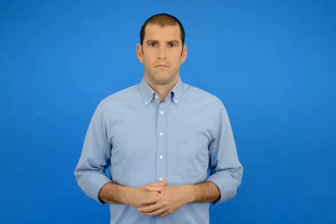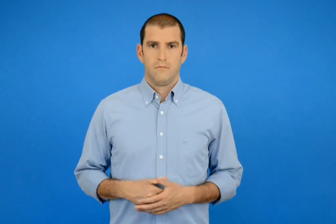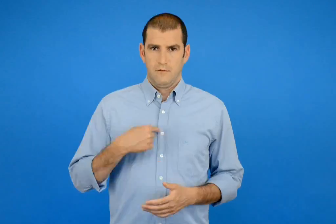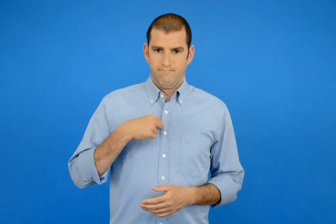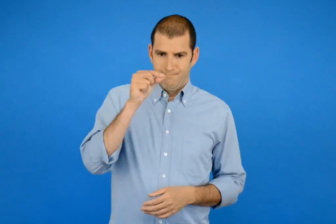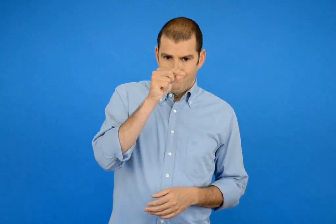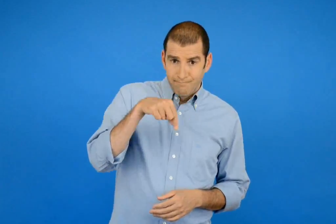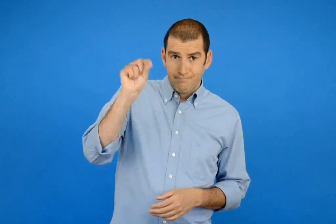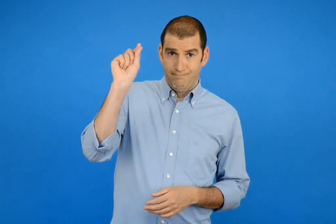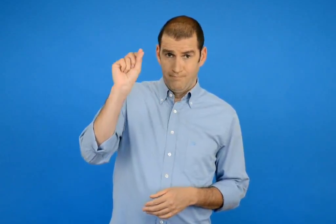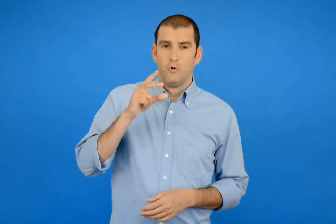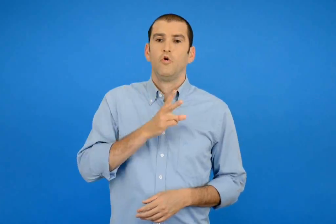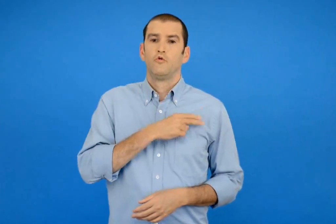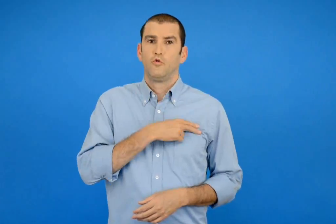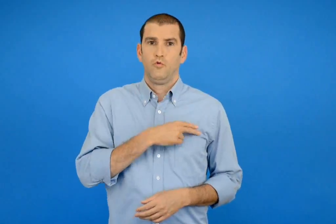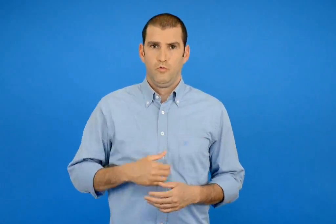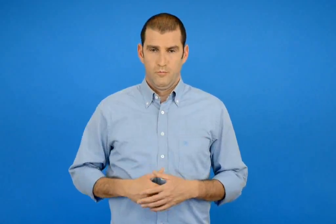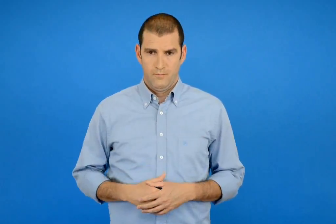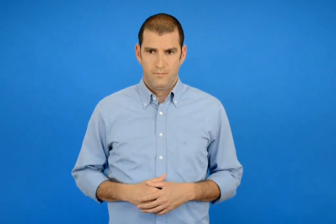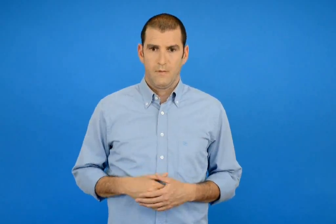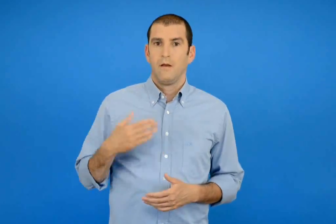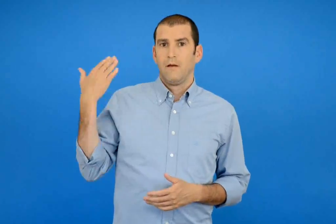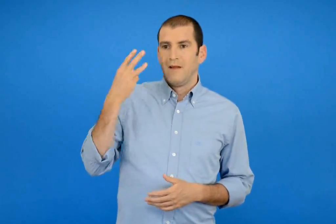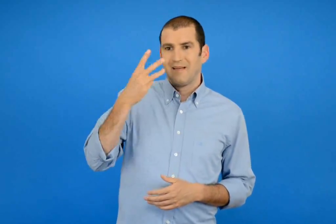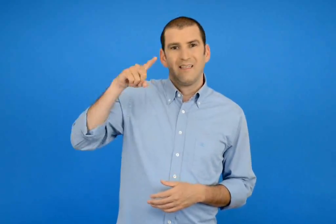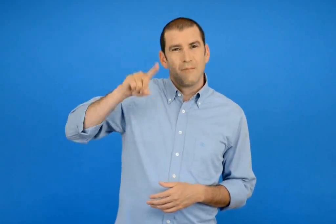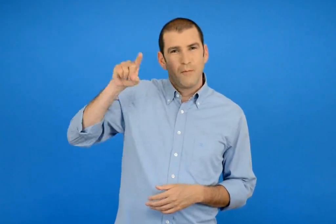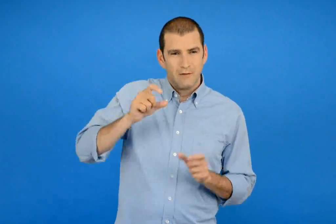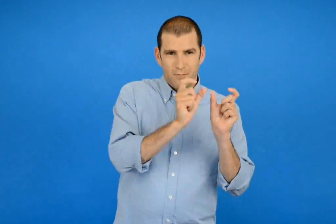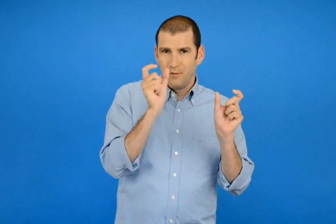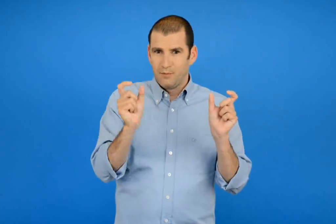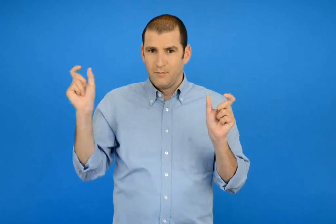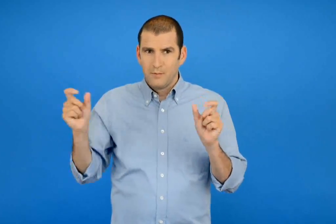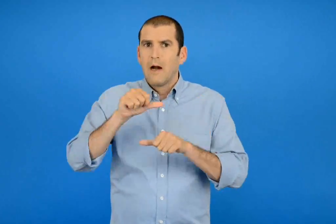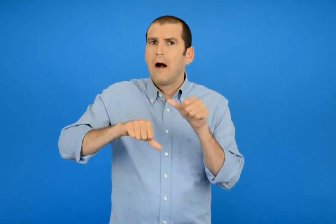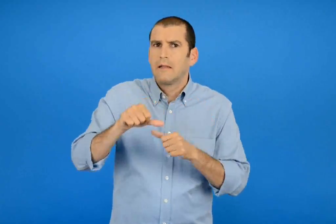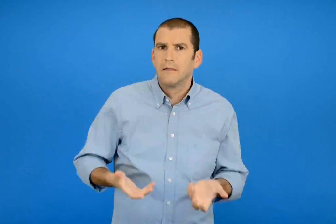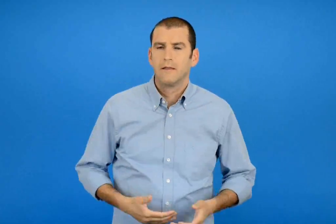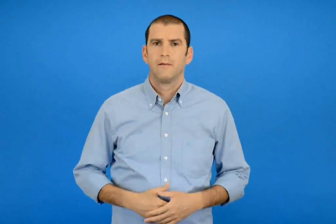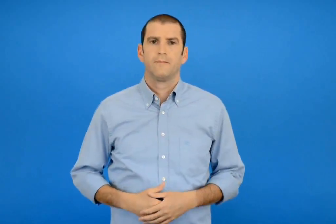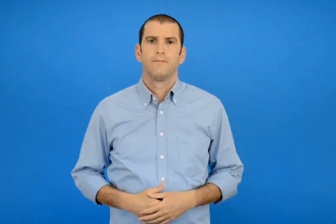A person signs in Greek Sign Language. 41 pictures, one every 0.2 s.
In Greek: βάζω √ στο σωστό στις προηγούμενες 3 ημερομηνίες άλλαξε
